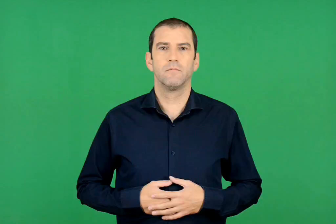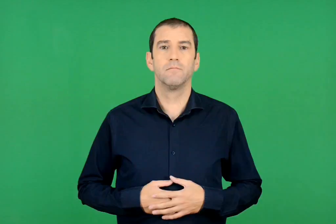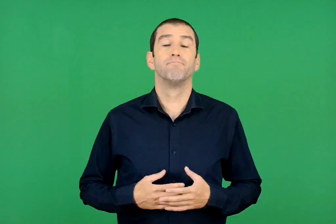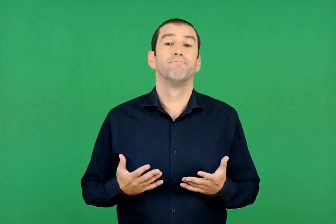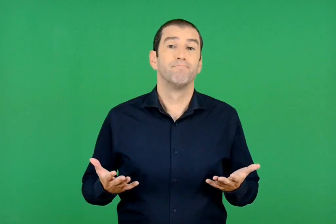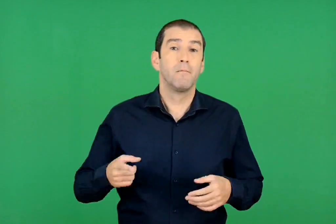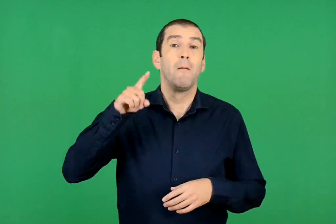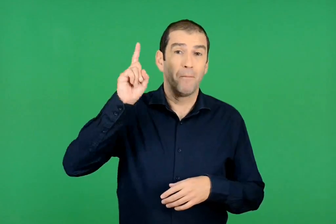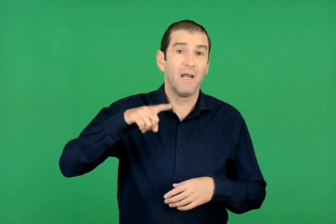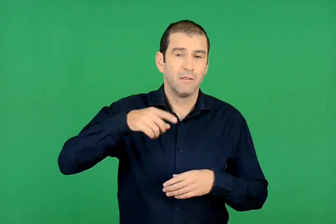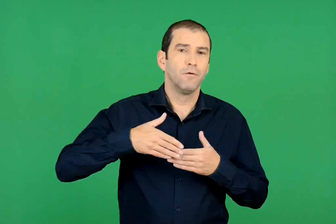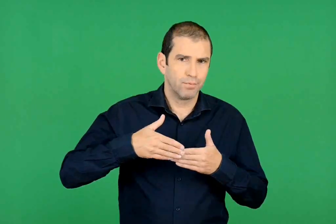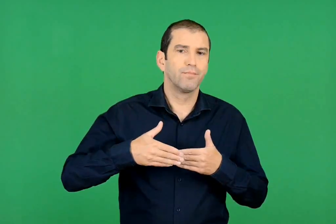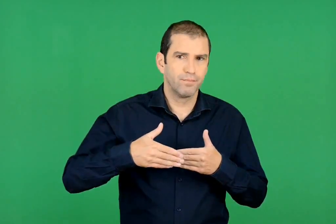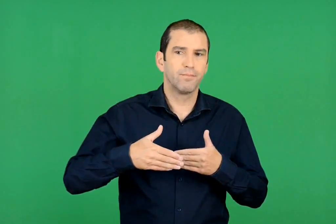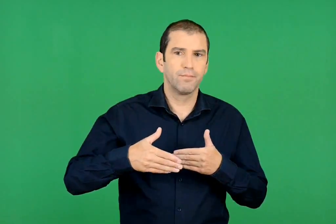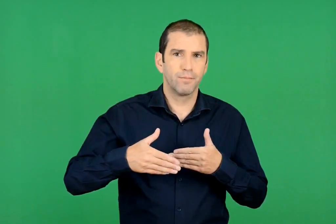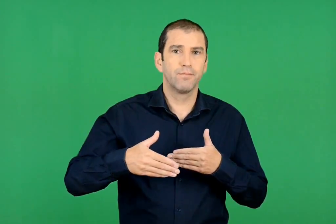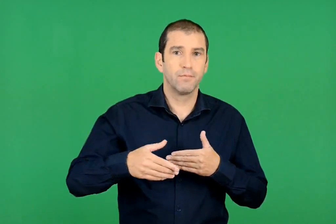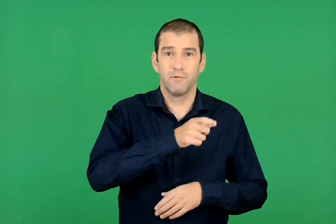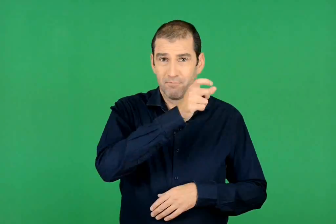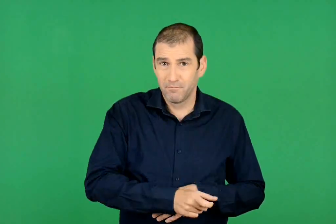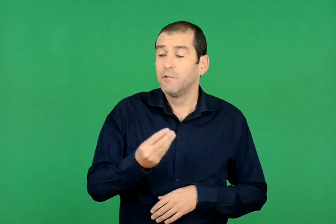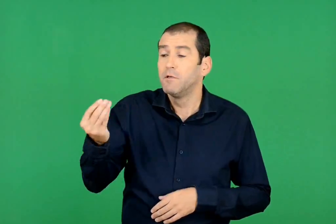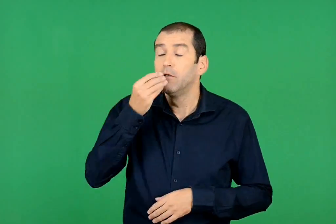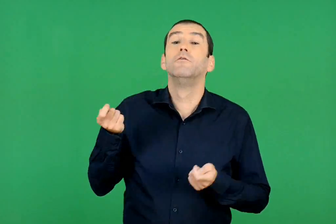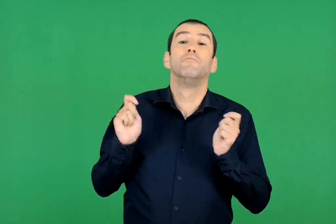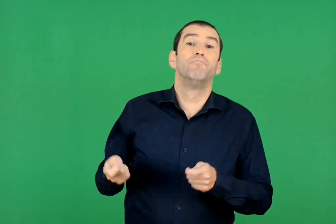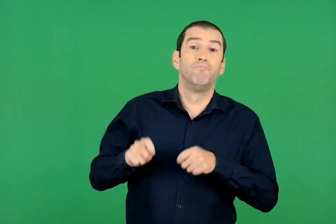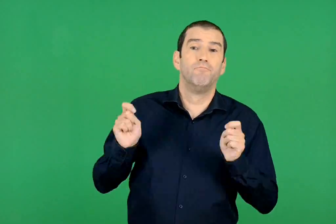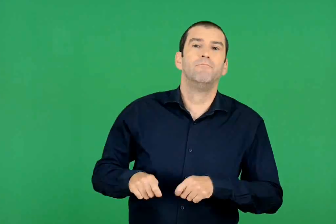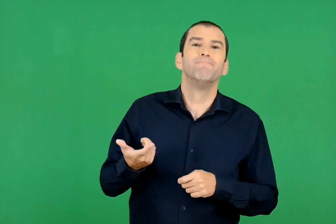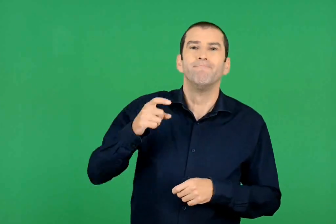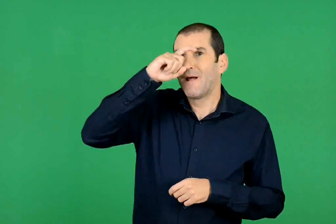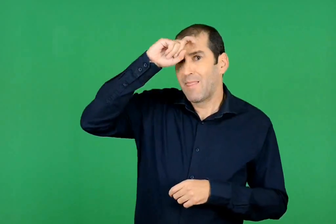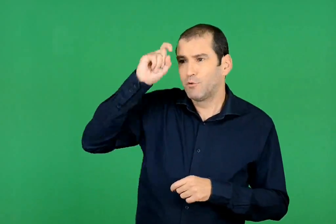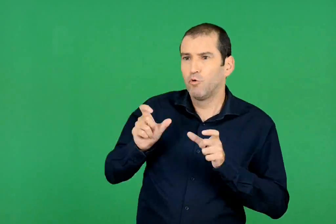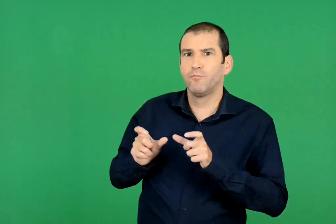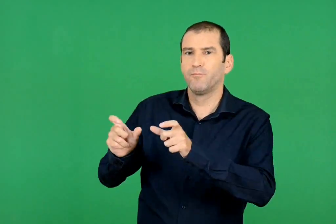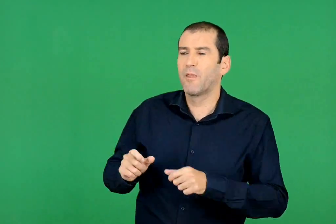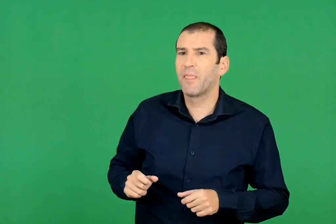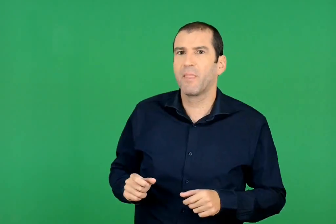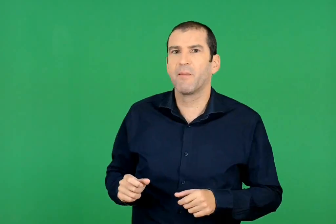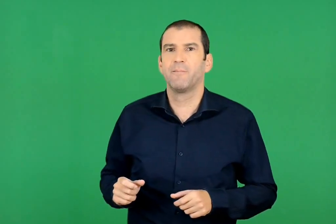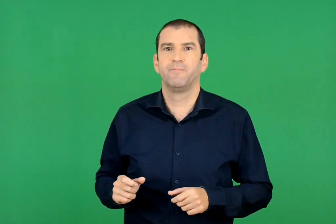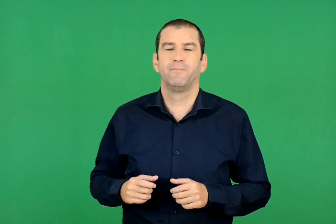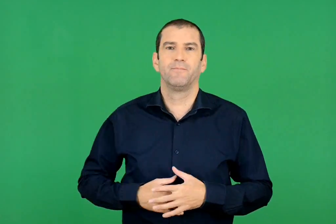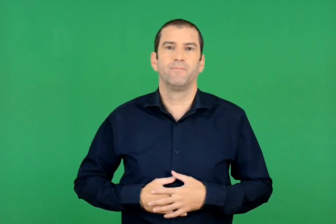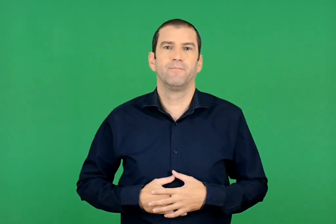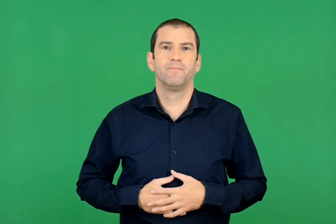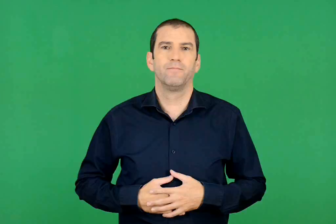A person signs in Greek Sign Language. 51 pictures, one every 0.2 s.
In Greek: όσο περνούσαν όμως οι μέρες και δεν έβαζε μπουκιά στο στόμα της , τόσο πιο δύσκολο ήταν να αντιστέκεται στον πειρασμό
